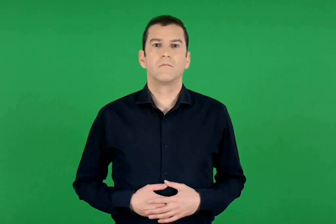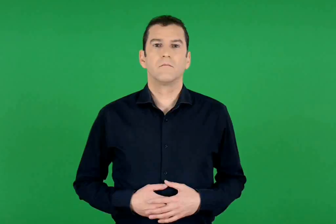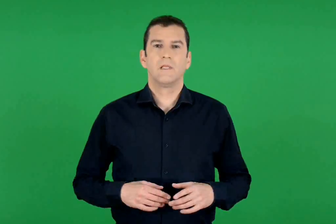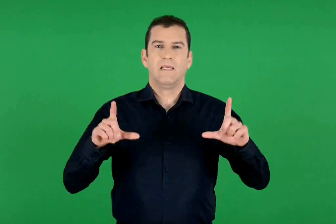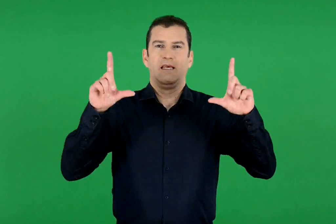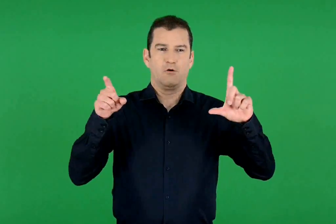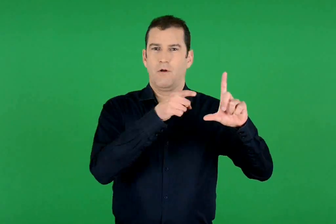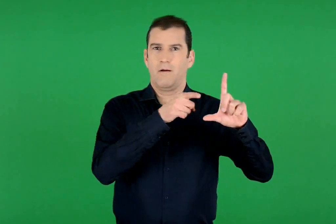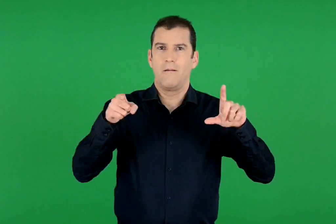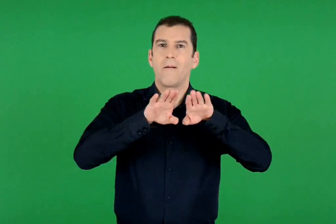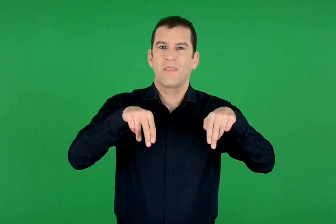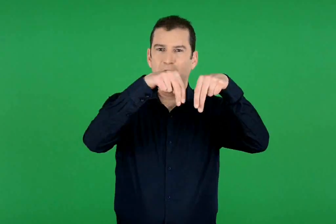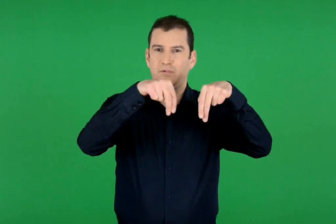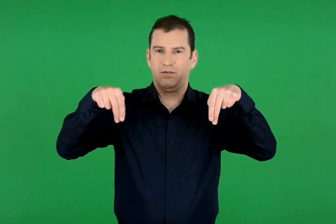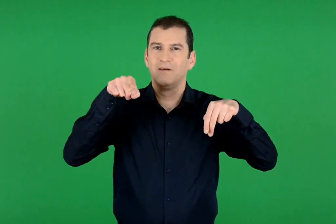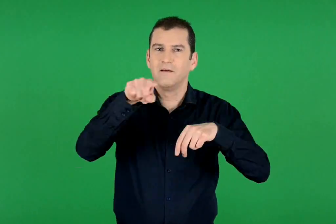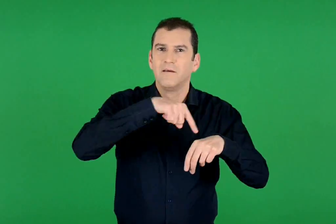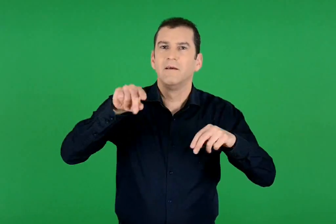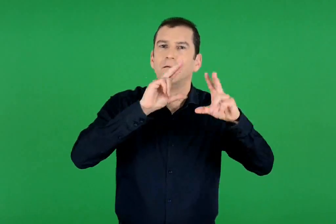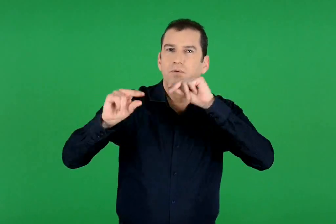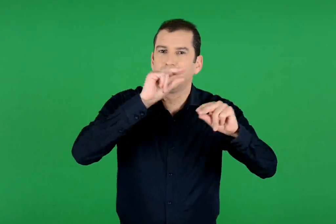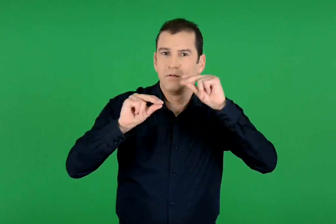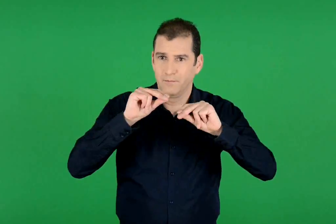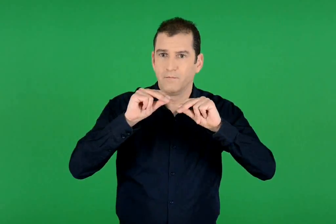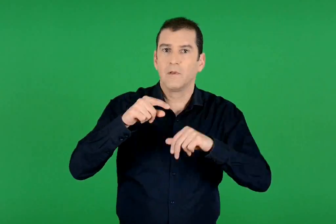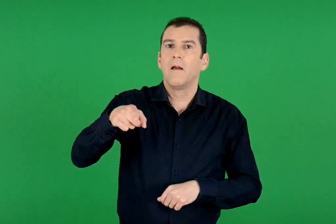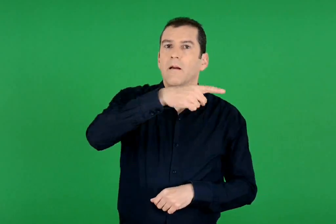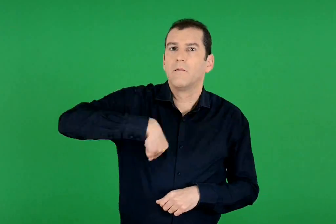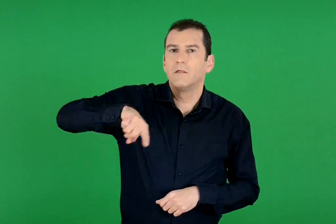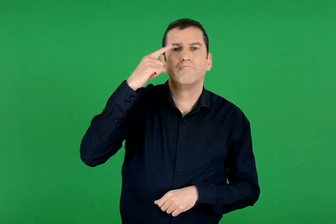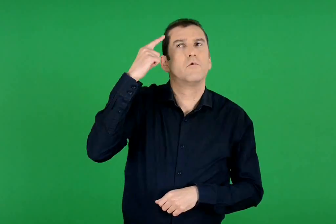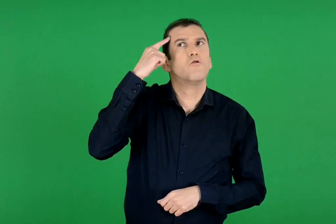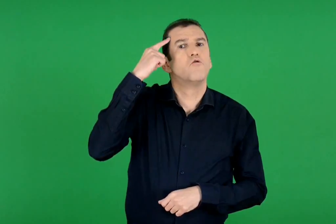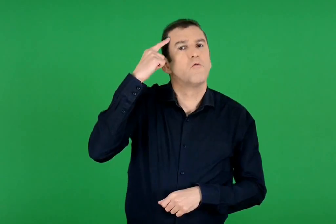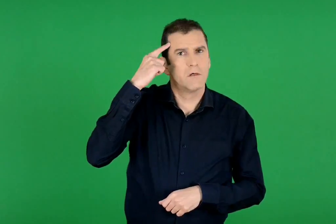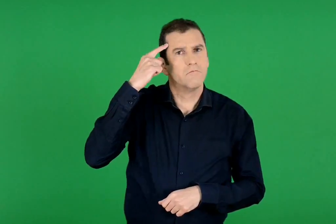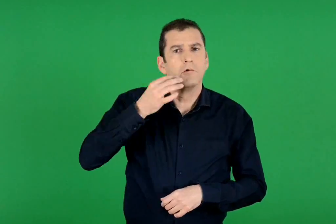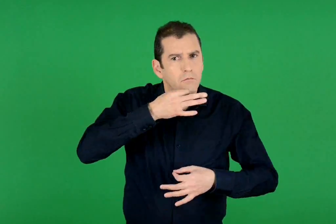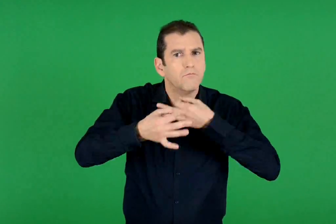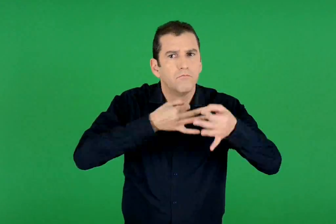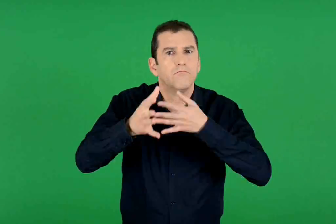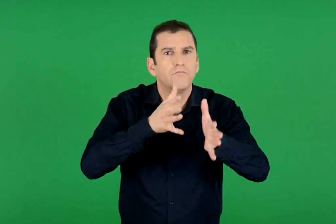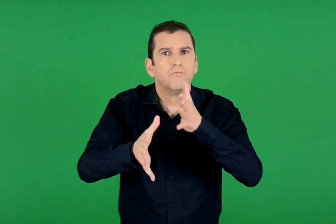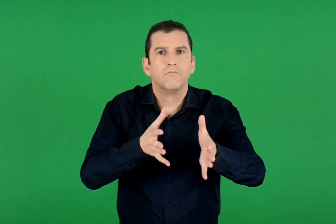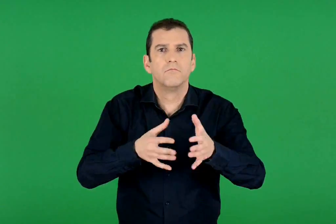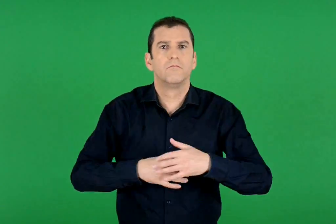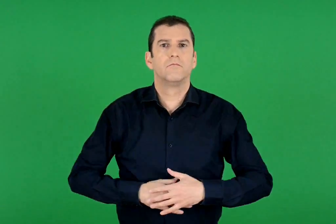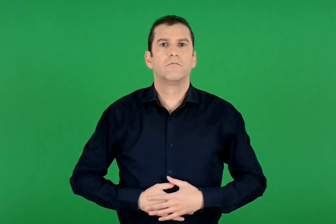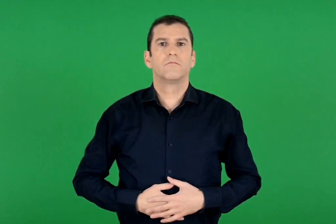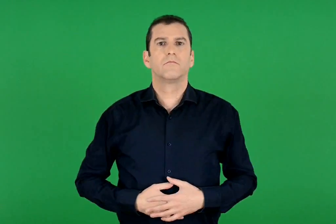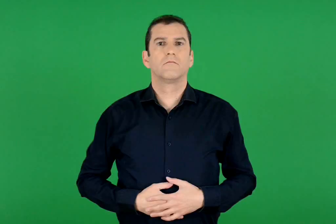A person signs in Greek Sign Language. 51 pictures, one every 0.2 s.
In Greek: ας πούμε κι εμείς τη γνώμη μας για αυτό που συζητούν τα παιδιά της εικόνας.
